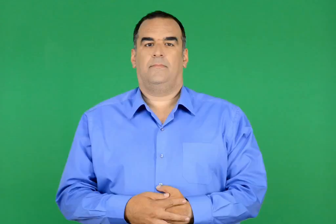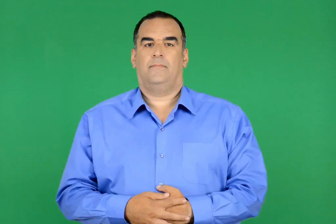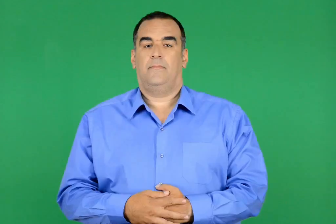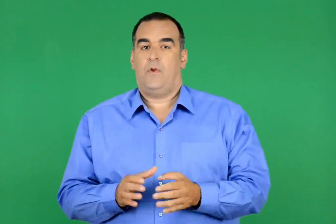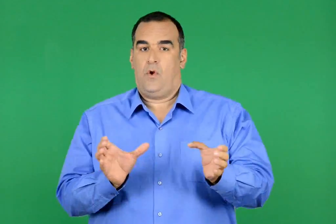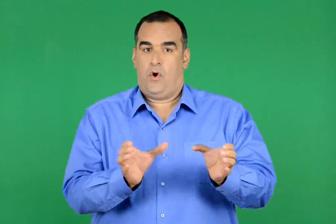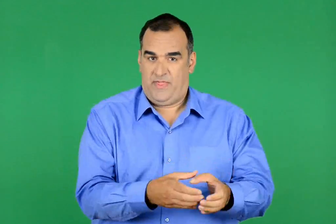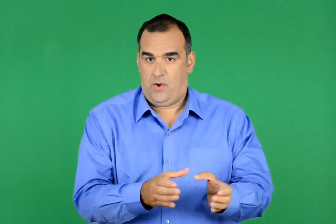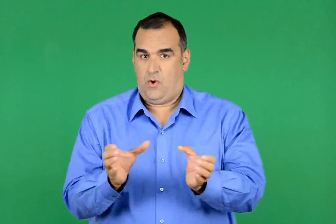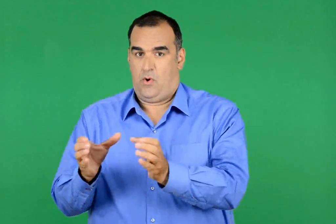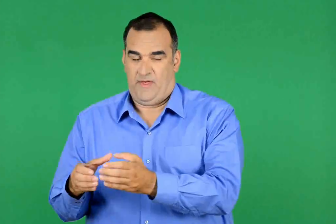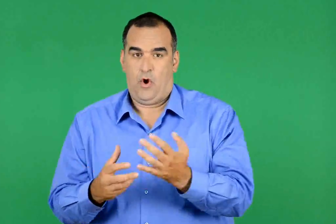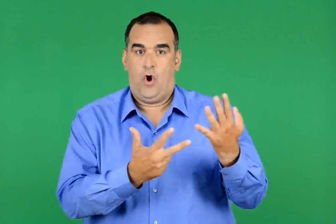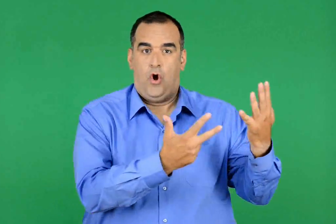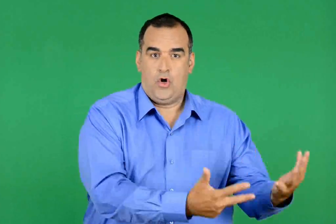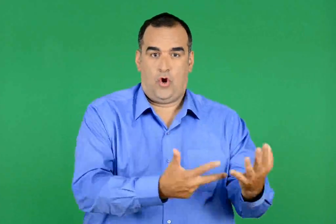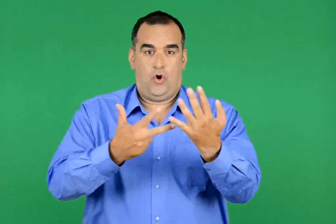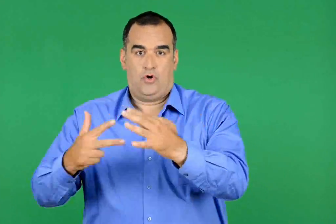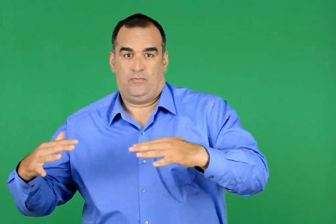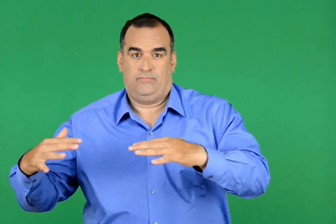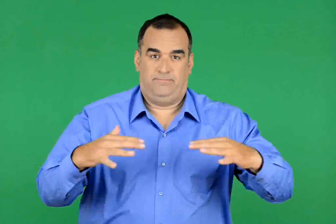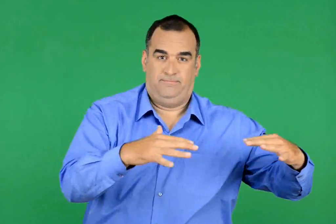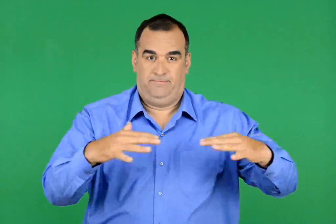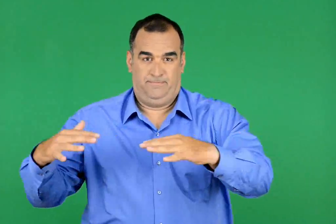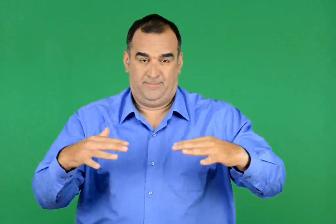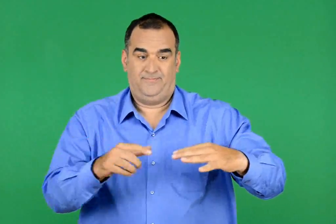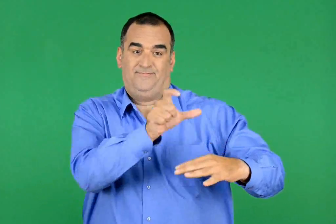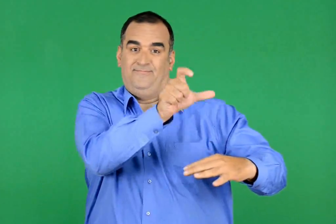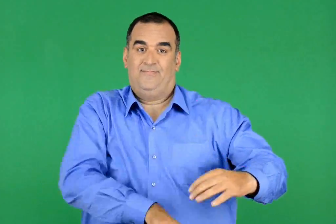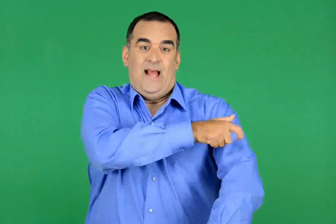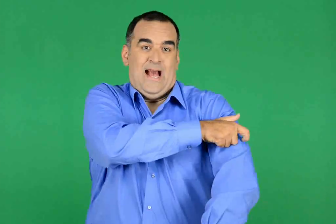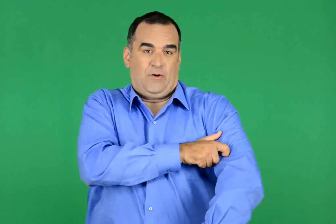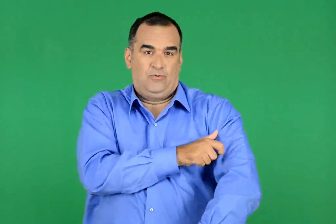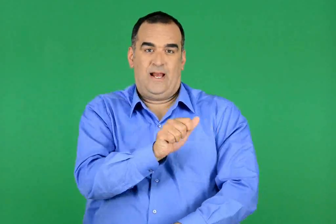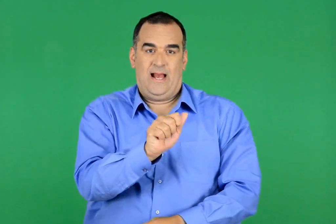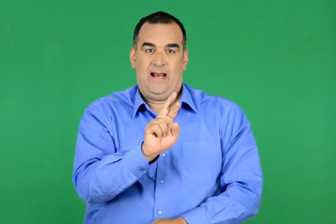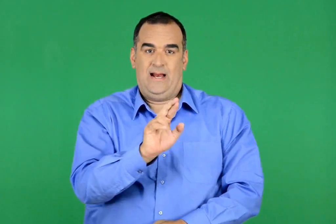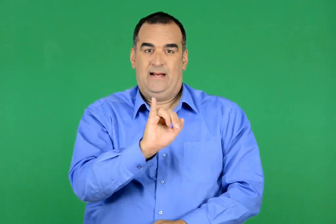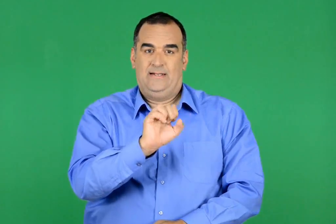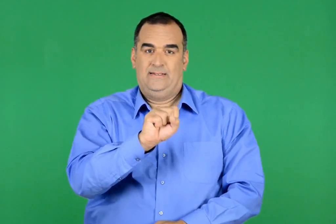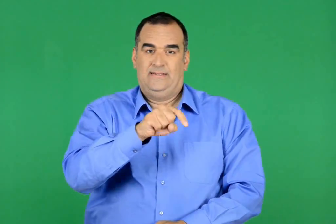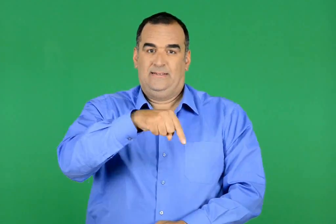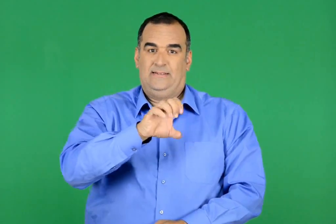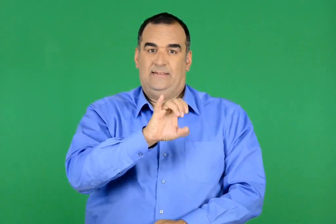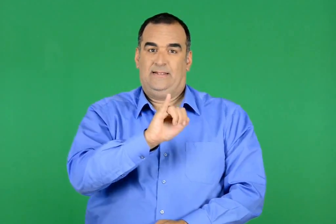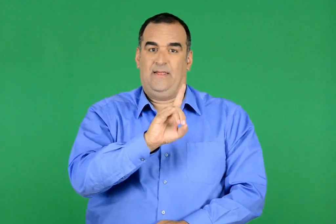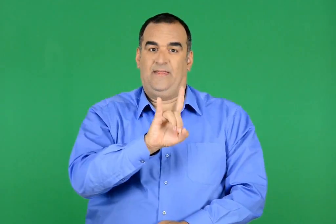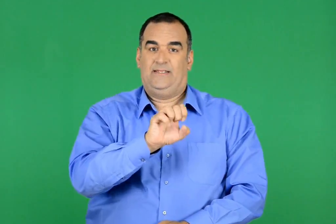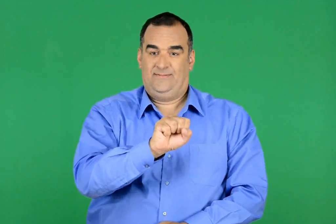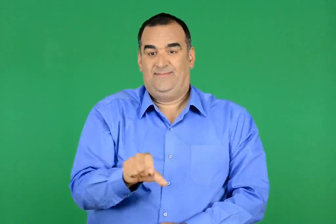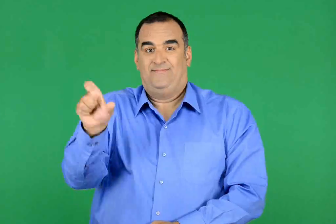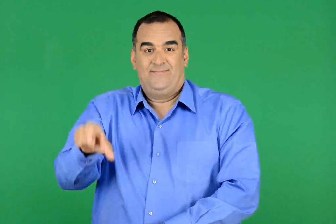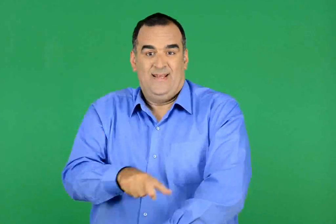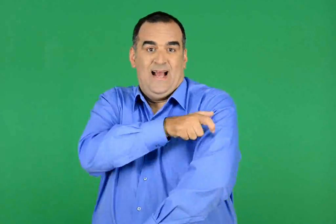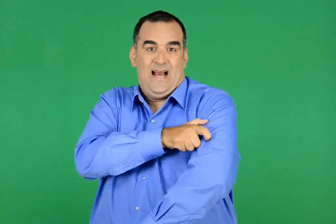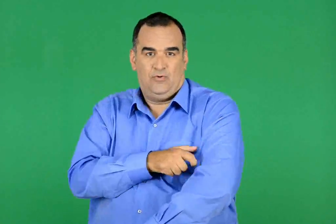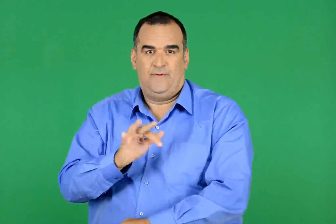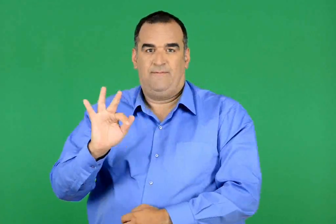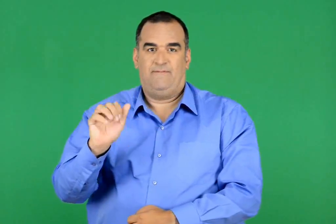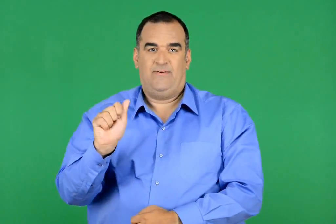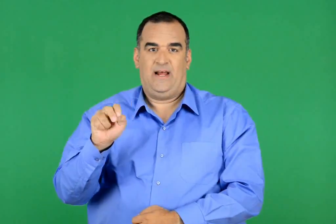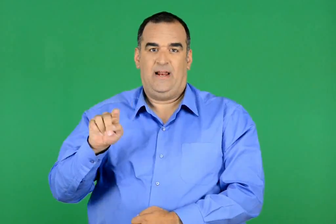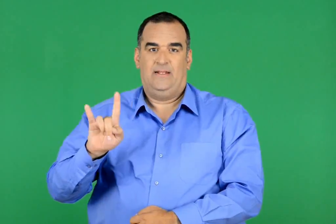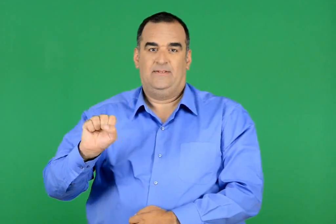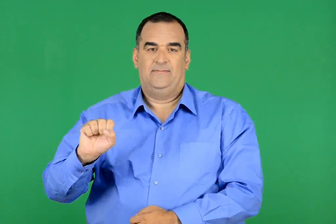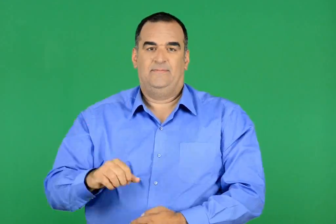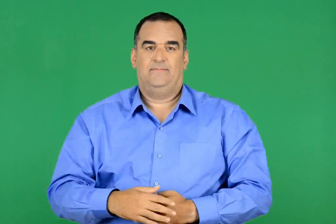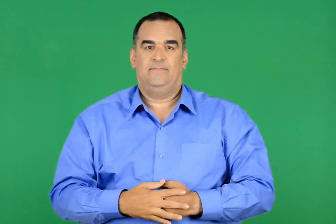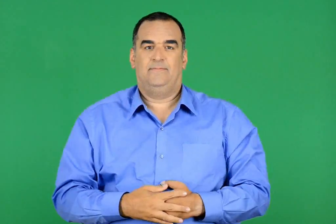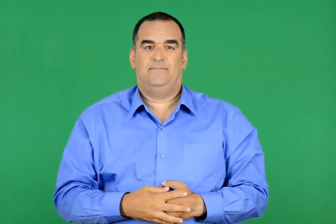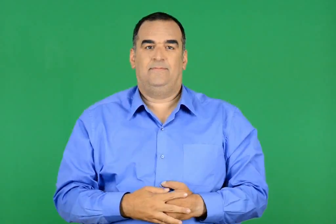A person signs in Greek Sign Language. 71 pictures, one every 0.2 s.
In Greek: οι αντίπαλες ομάδες , από οχτώ άτοµα η καθεμιά , είχαν για αρχηγούς τον αριστείδη και το φάνη
